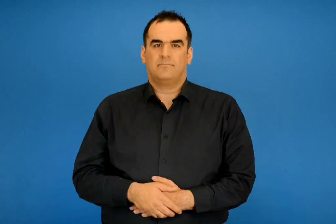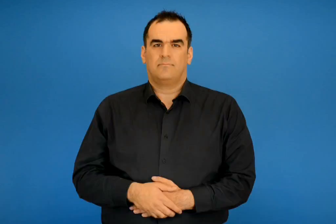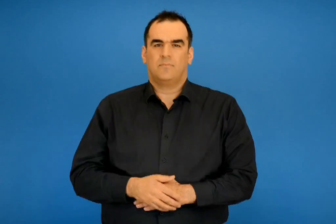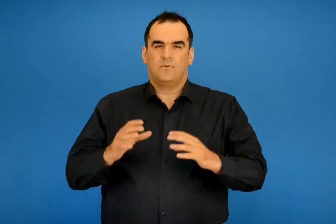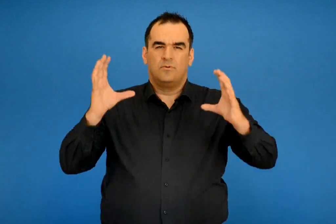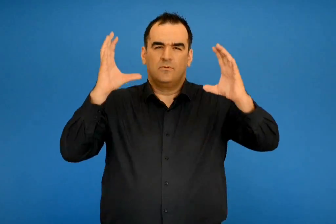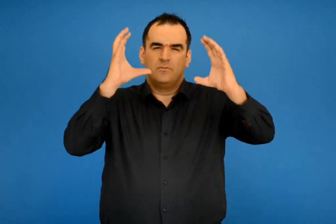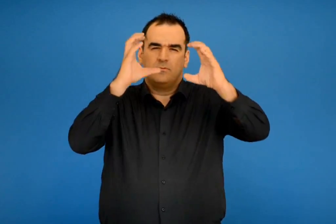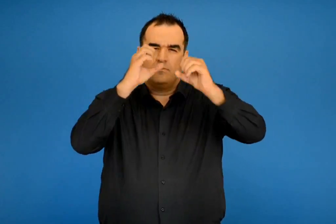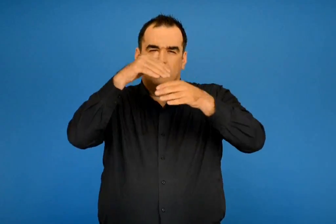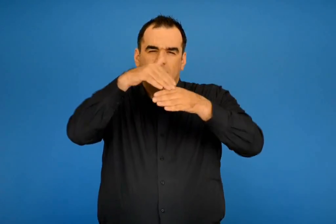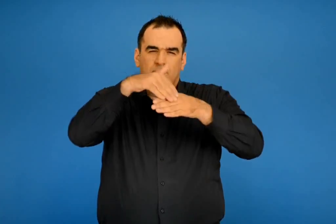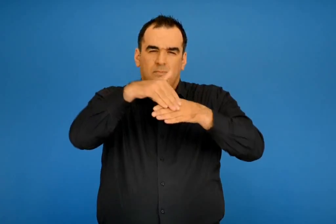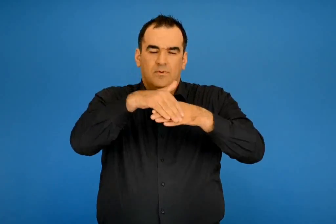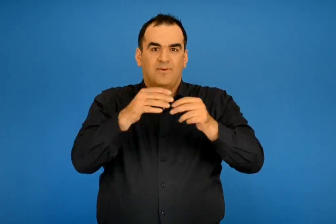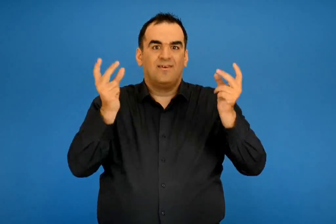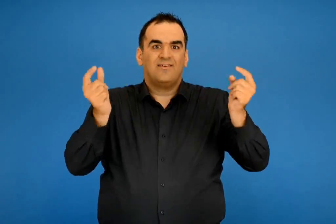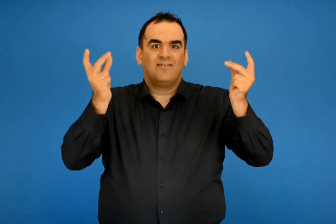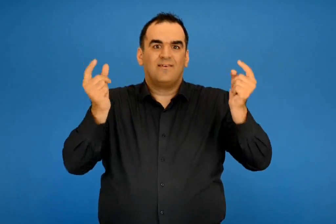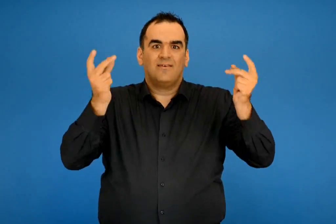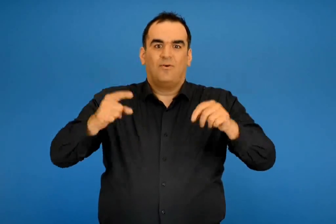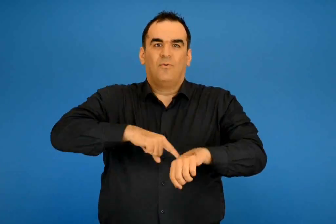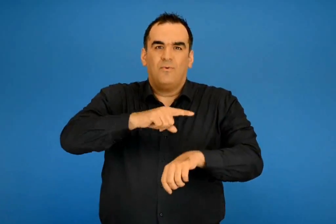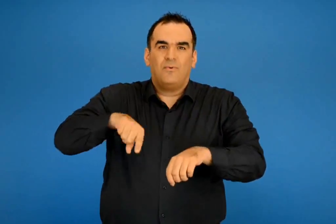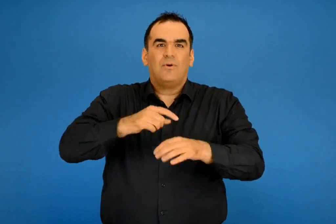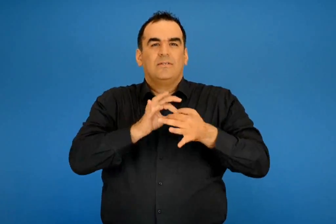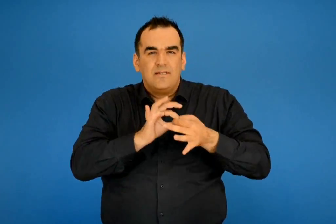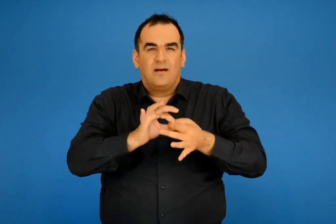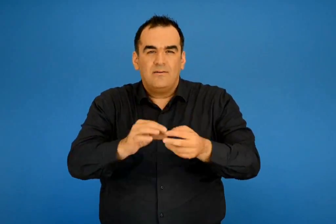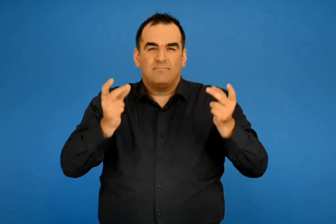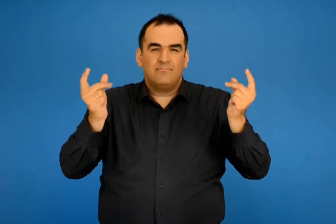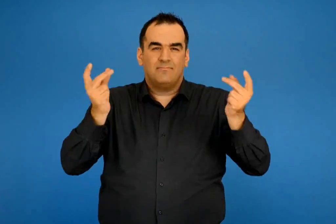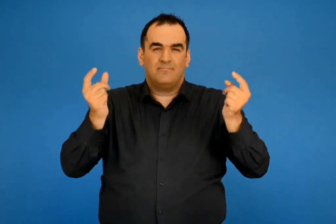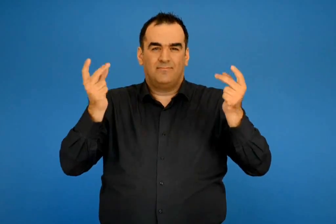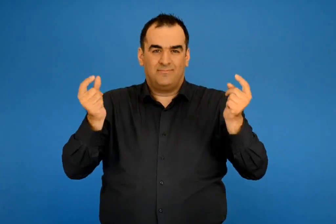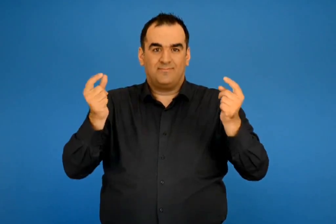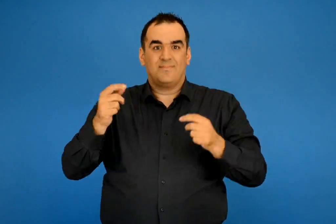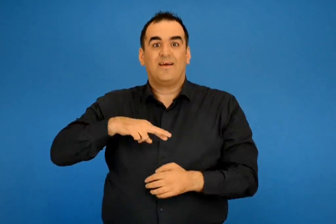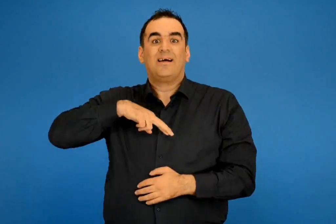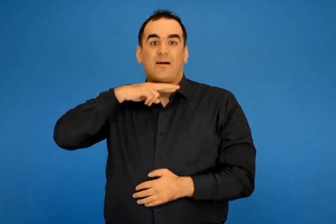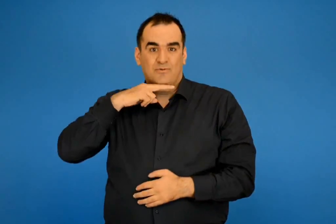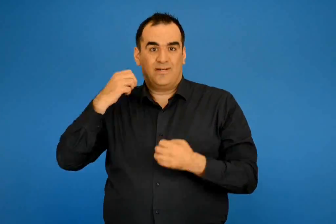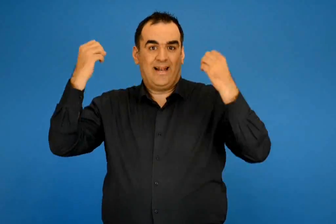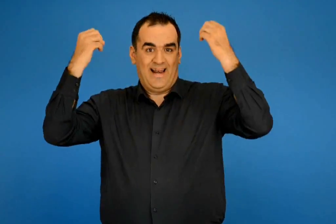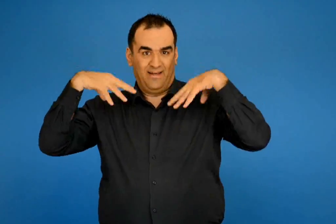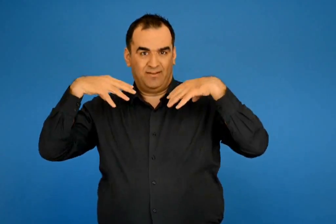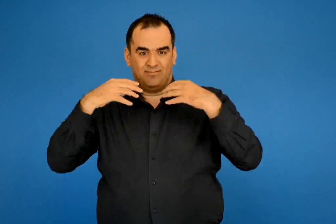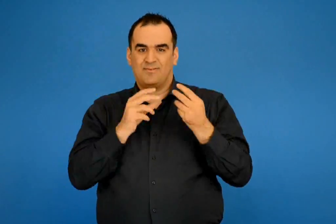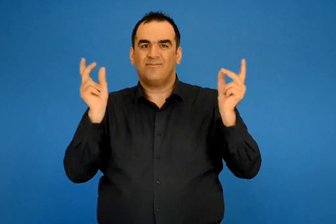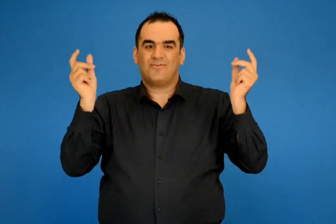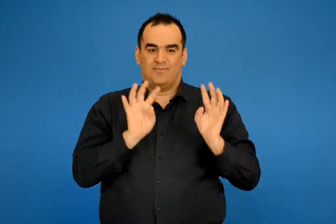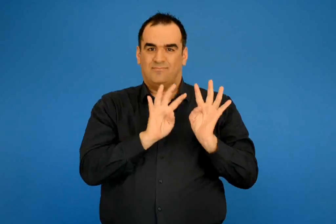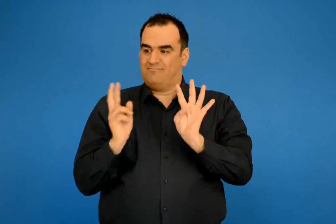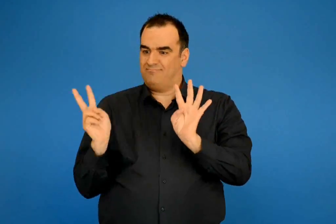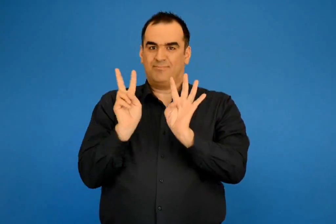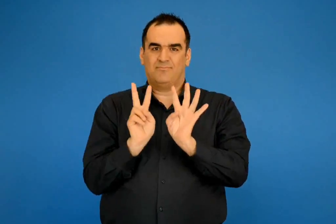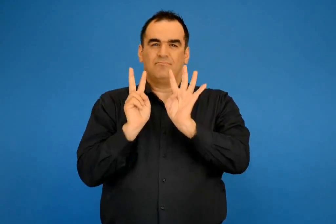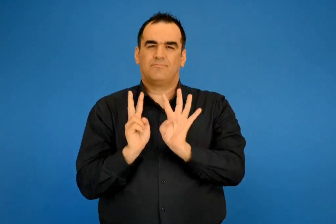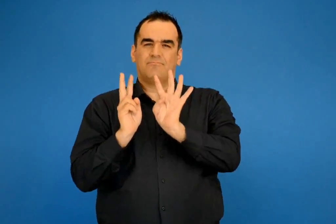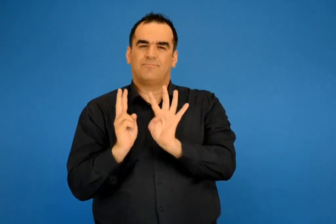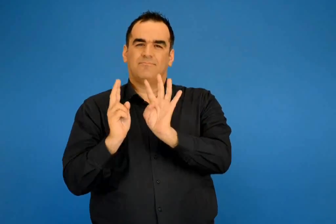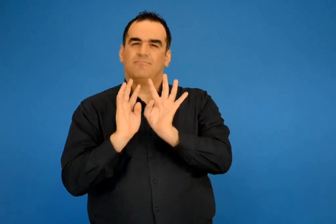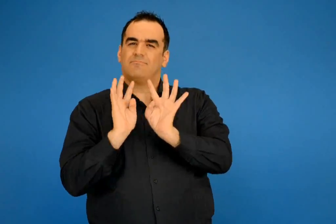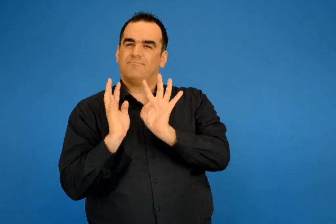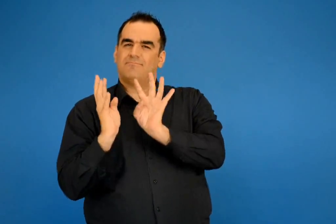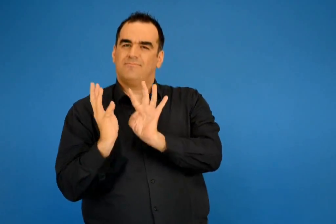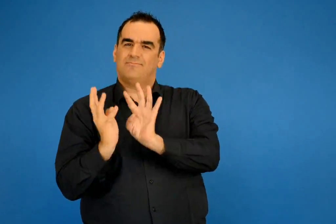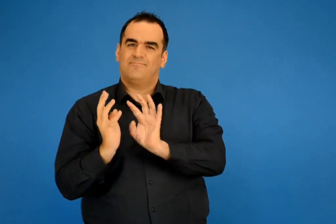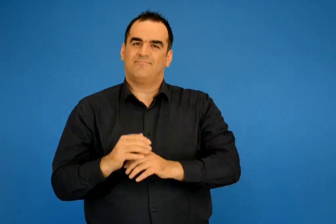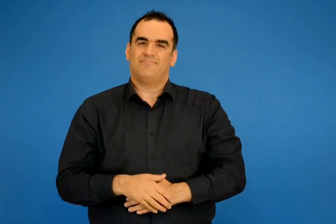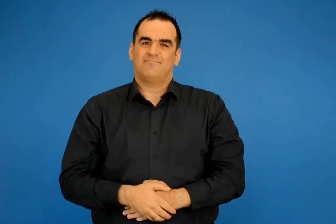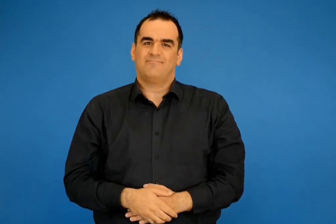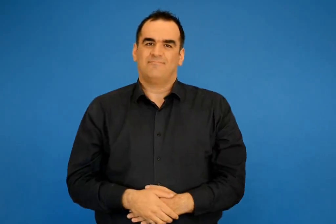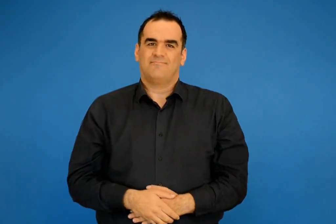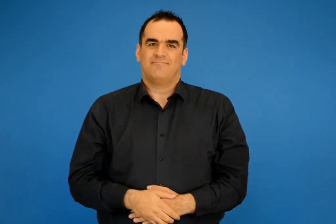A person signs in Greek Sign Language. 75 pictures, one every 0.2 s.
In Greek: είχε πια νυχτώσει άλλα το γλέντι συνεχιζότανε και θα συνεχιζότανε για πολύ ακόμα ο γαμπρός κι η νύφη χορέψαν τον πρώτο το συρτό
